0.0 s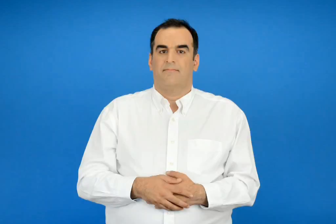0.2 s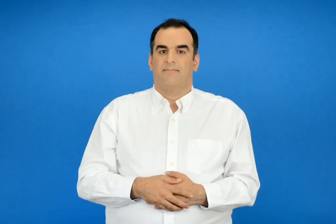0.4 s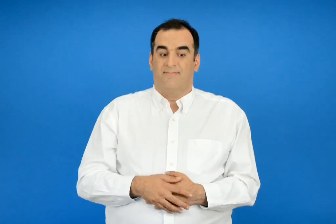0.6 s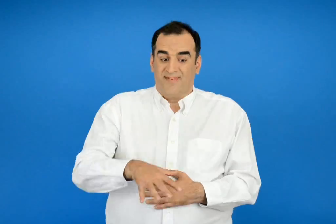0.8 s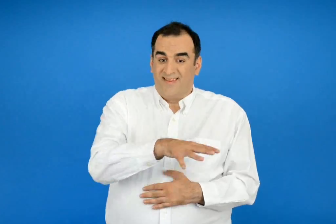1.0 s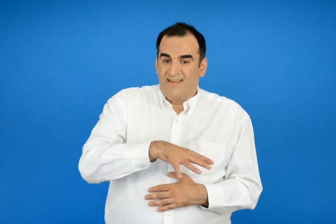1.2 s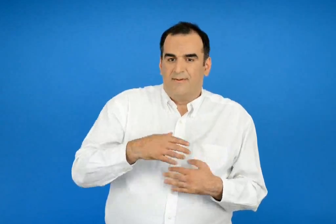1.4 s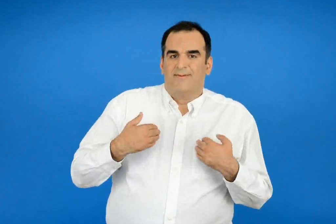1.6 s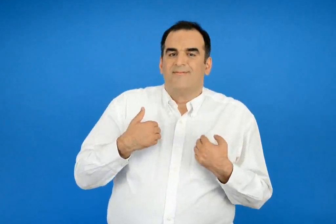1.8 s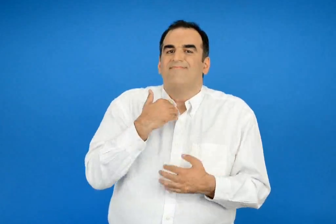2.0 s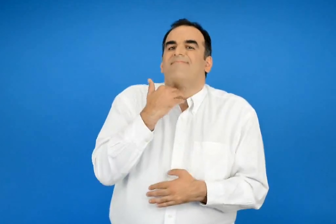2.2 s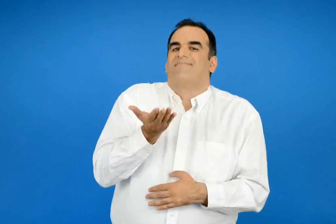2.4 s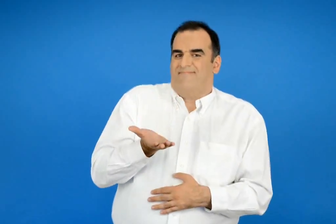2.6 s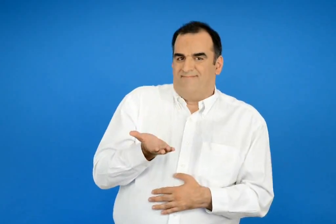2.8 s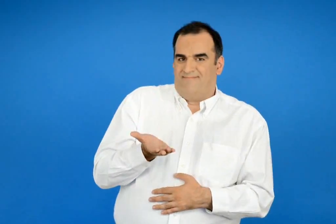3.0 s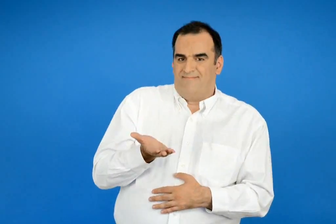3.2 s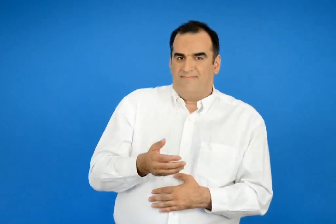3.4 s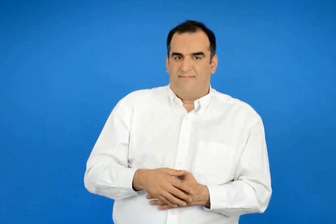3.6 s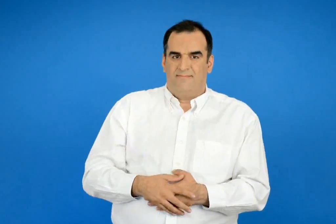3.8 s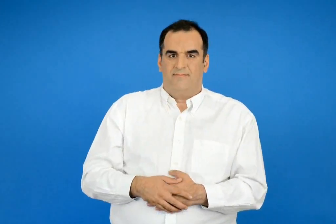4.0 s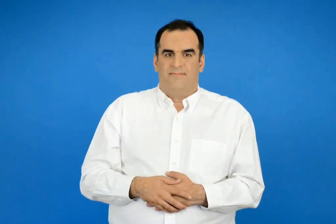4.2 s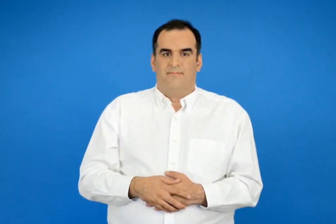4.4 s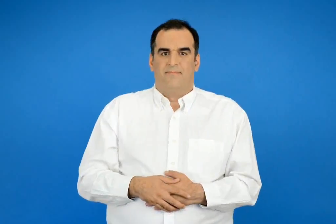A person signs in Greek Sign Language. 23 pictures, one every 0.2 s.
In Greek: δεν είναι στο χέρι μου να τα κάνω
